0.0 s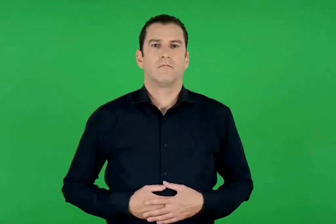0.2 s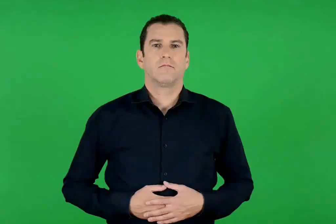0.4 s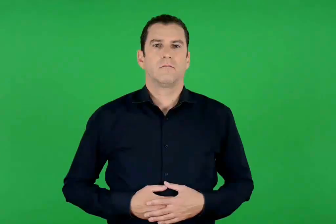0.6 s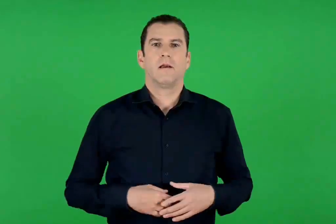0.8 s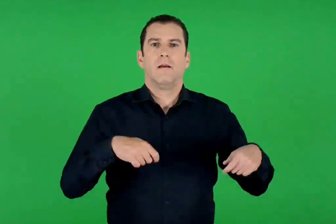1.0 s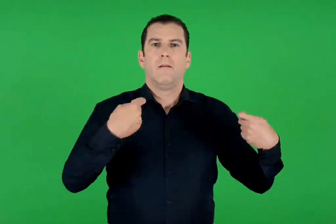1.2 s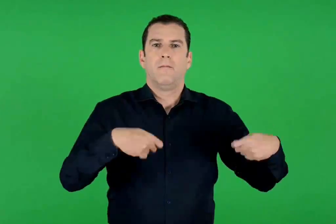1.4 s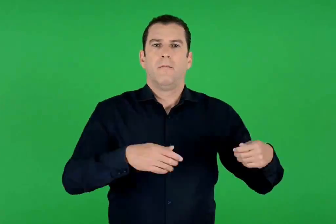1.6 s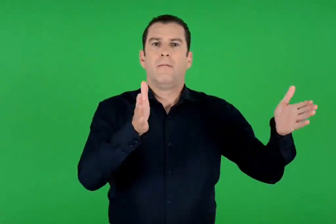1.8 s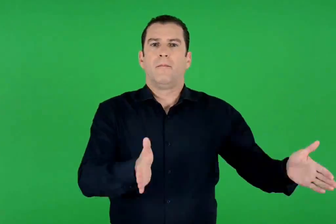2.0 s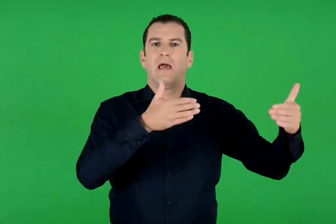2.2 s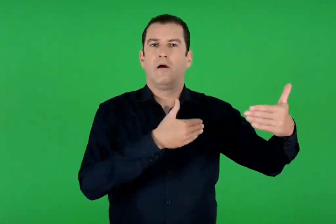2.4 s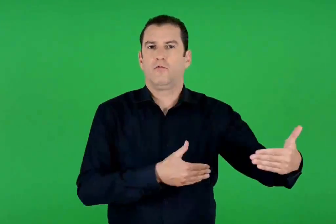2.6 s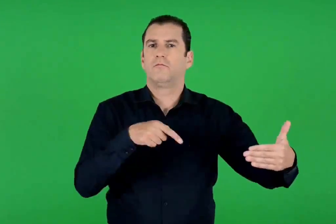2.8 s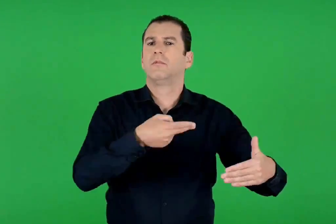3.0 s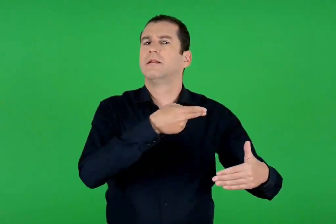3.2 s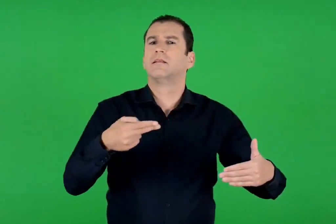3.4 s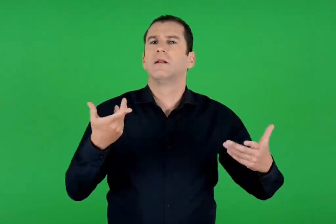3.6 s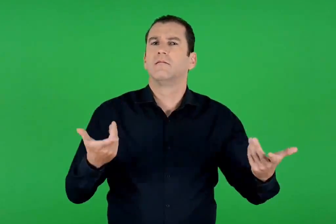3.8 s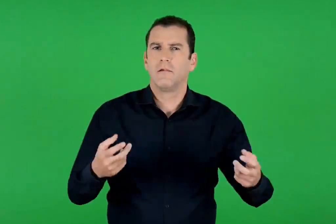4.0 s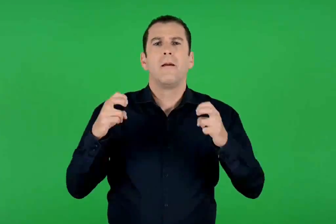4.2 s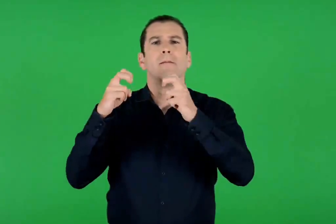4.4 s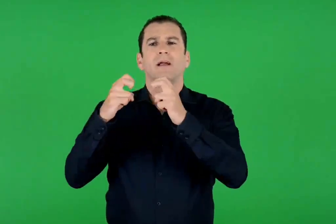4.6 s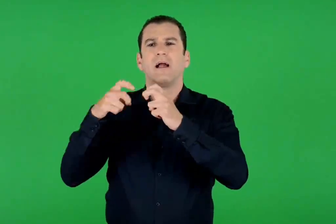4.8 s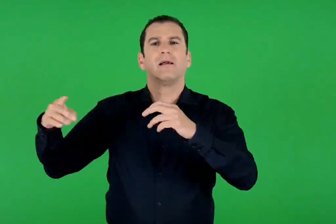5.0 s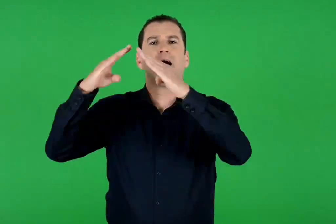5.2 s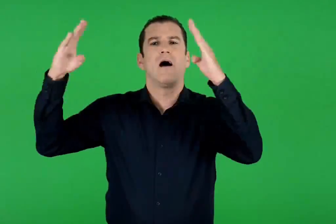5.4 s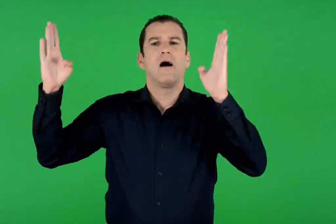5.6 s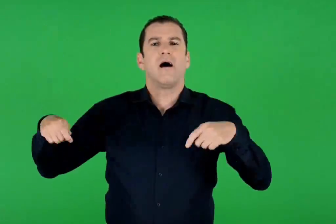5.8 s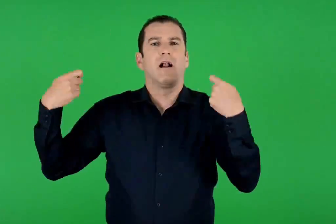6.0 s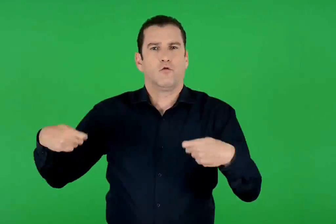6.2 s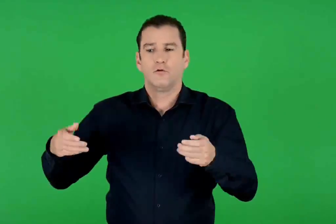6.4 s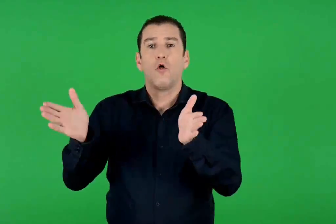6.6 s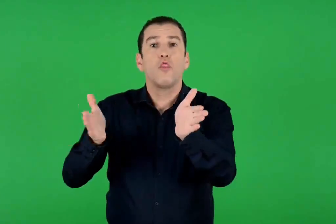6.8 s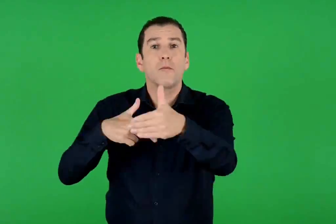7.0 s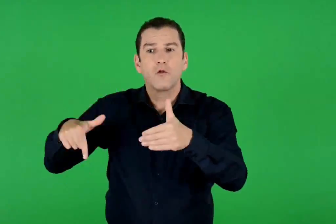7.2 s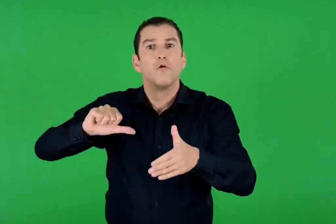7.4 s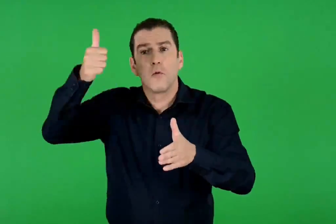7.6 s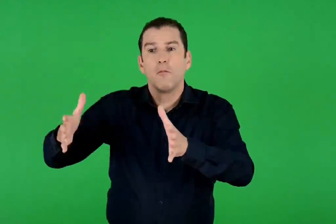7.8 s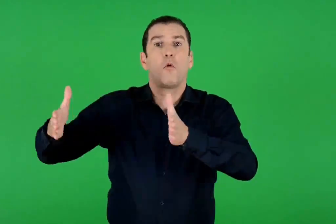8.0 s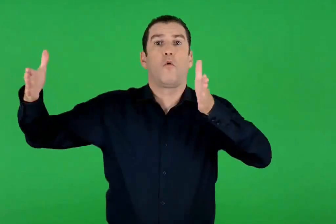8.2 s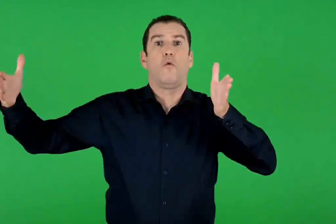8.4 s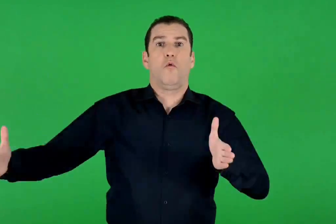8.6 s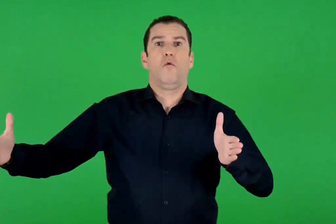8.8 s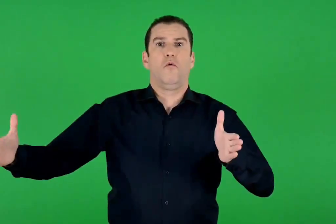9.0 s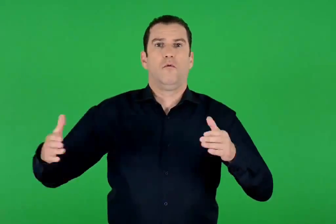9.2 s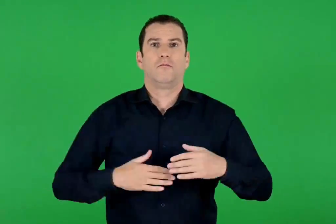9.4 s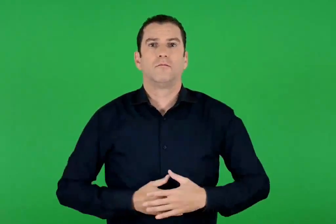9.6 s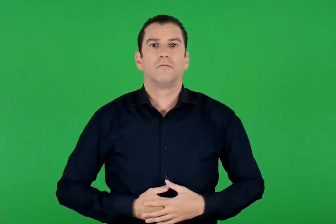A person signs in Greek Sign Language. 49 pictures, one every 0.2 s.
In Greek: μέγαρο το μεγαλύτερο δωμάτιο των μυκηναϊκών ανακτόρων
